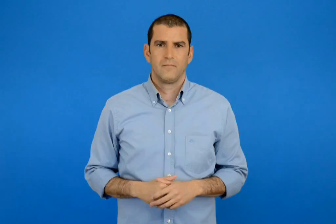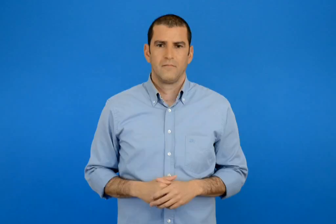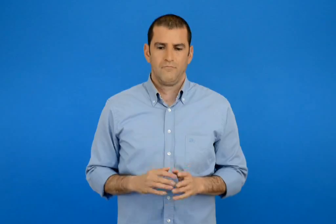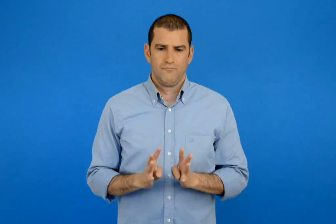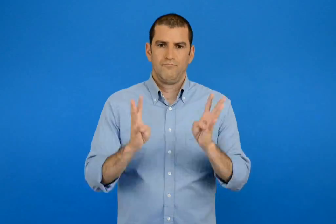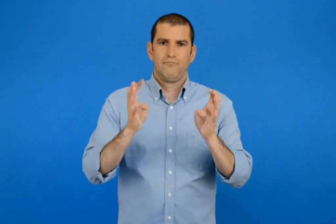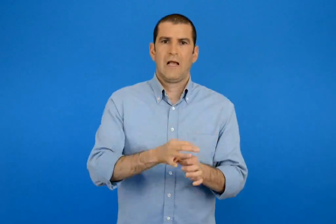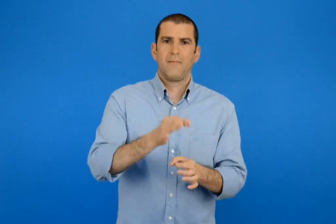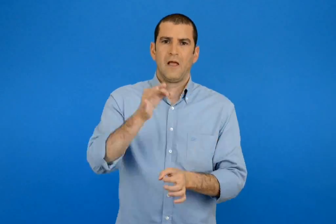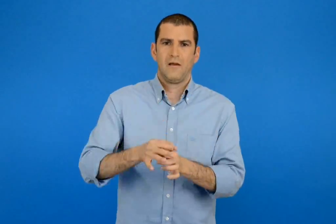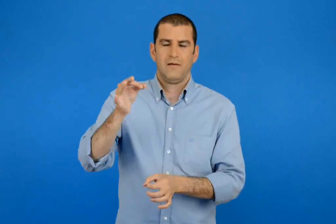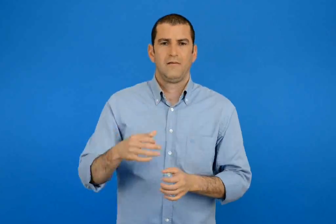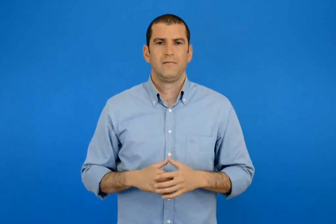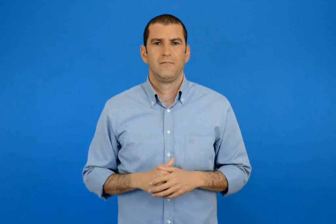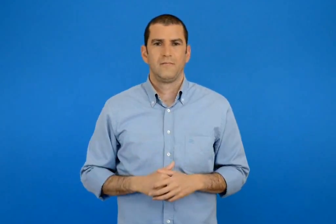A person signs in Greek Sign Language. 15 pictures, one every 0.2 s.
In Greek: καλαμιές
